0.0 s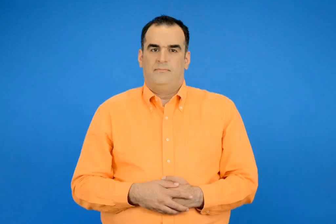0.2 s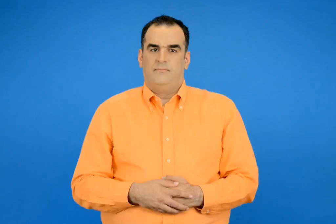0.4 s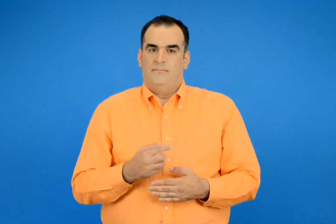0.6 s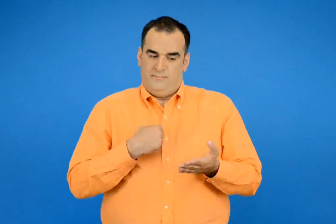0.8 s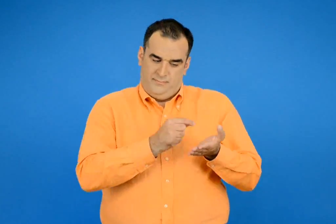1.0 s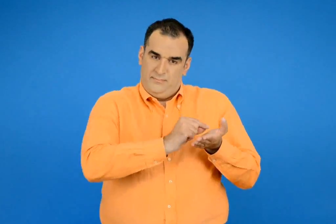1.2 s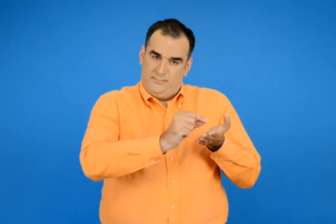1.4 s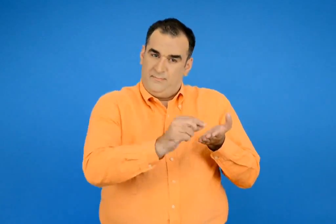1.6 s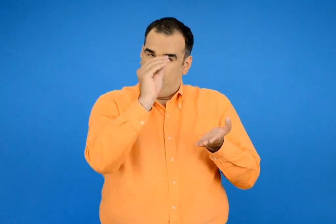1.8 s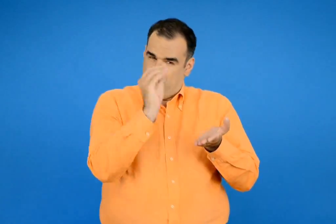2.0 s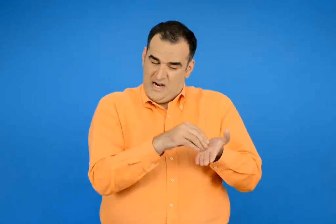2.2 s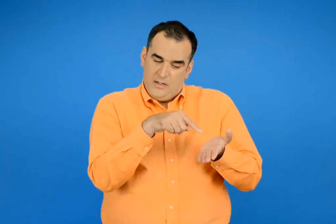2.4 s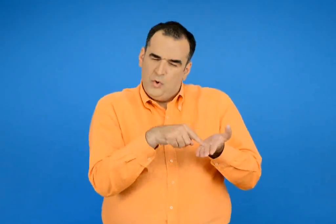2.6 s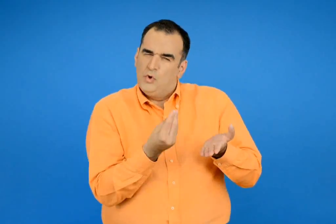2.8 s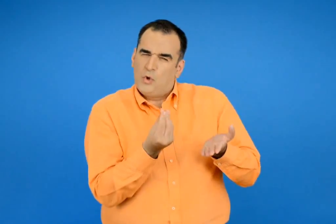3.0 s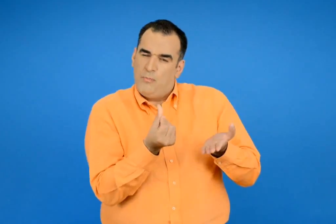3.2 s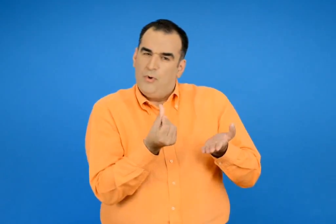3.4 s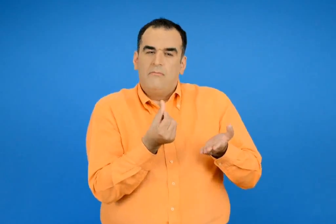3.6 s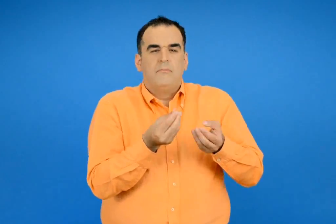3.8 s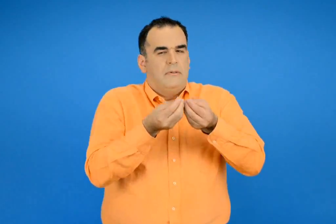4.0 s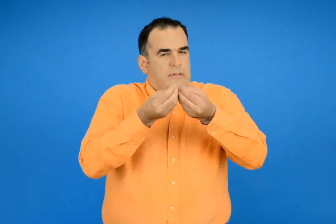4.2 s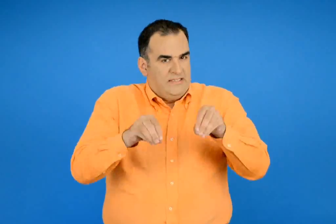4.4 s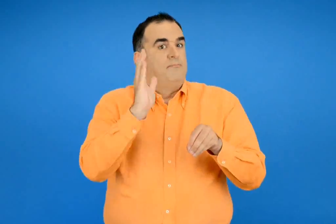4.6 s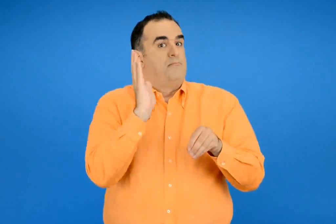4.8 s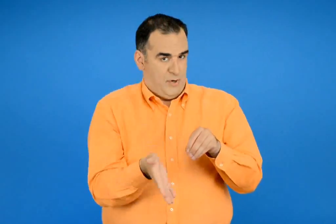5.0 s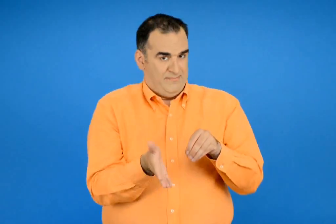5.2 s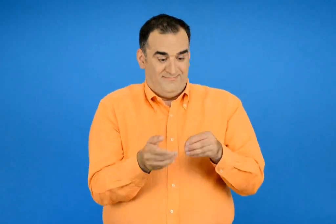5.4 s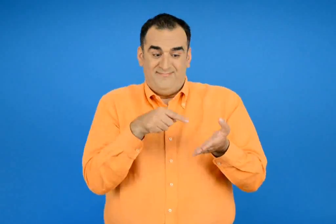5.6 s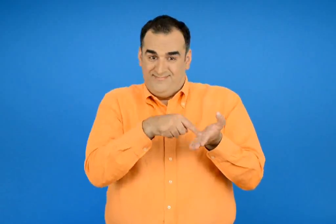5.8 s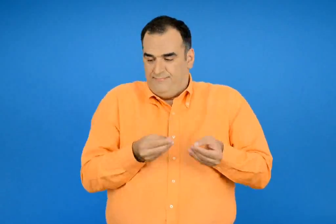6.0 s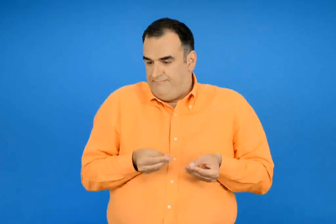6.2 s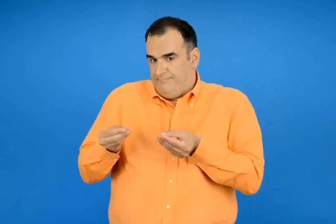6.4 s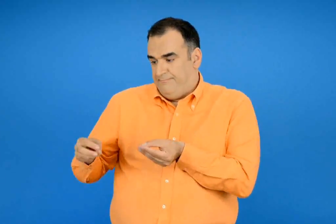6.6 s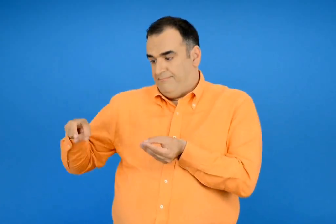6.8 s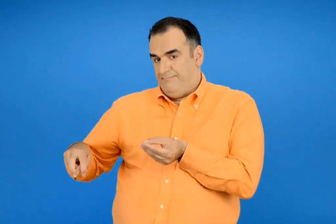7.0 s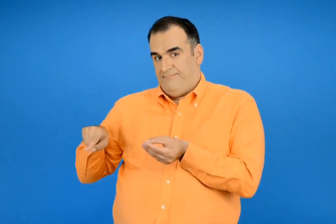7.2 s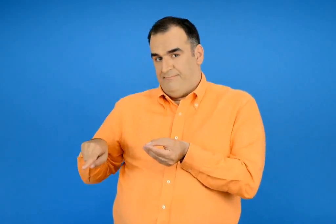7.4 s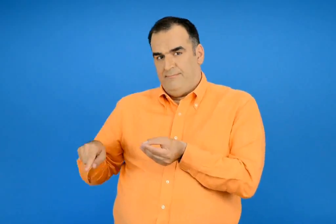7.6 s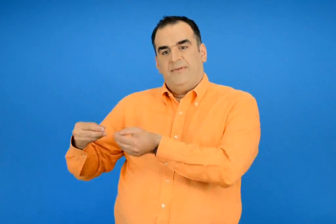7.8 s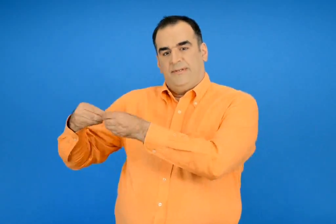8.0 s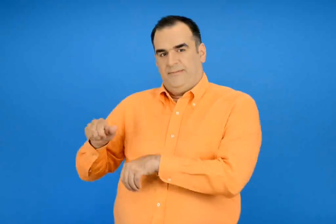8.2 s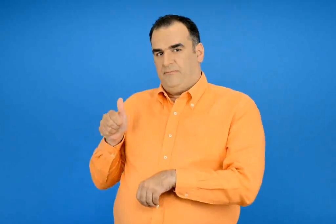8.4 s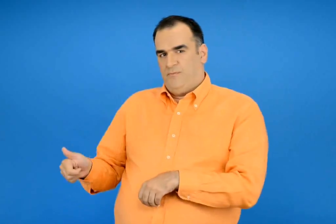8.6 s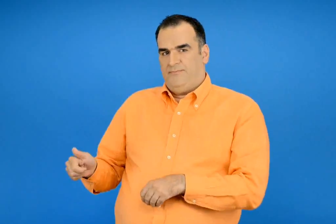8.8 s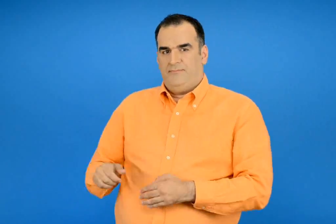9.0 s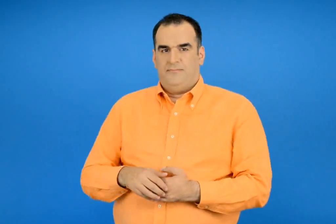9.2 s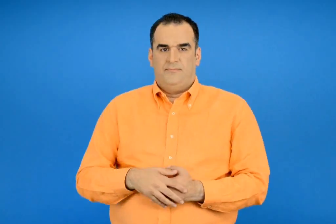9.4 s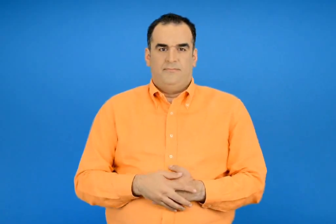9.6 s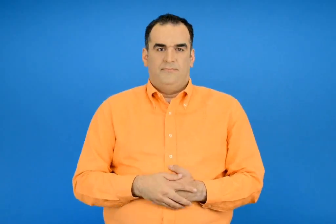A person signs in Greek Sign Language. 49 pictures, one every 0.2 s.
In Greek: το ξαναγραφώ με τρόπο που να μπορούμε να το λύσουμε το δίνω στον διπλανό μου να το λύσει
